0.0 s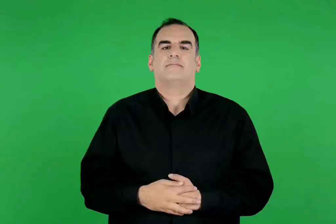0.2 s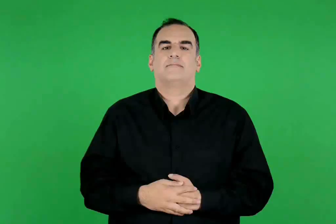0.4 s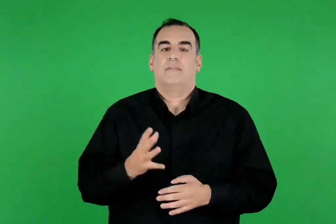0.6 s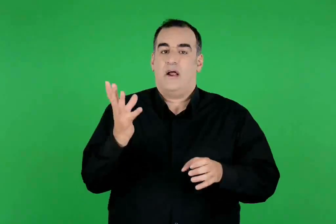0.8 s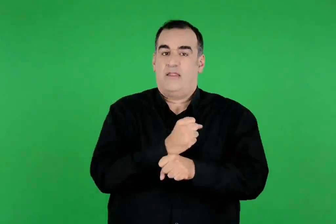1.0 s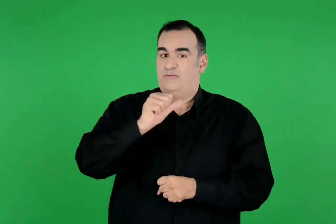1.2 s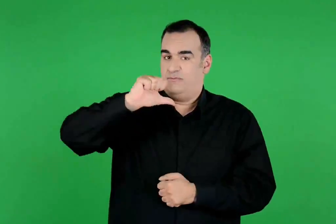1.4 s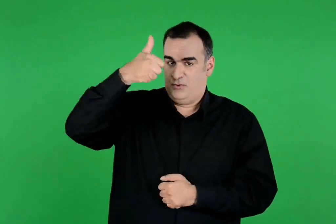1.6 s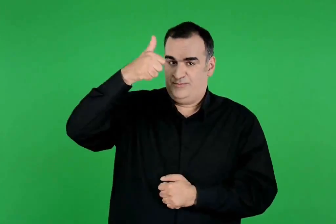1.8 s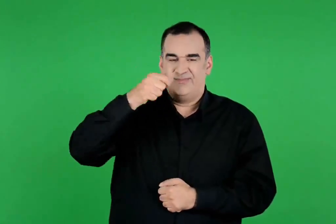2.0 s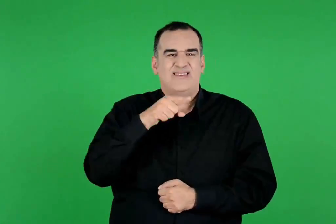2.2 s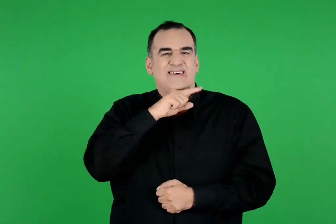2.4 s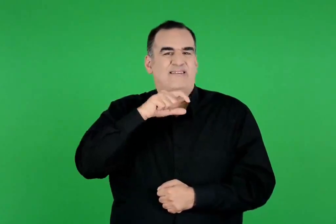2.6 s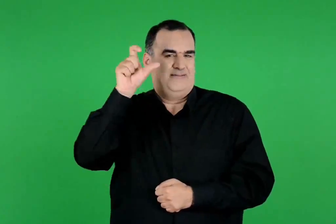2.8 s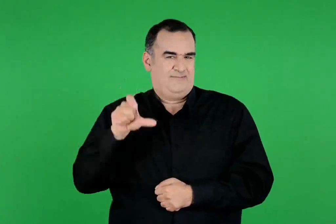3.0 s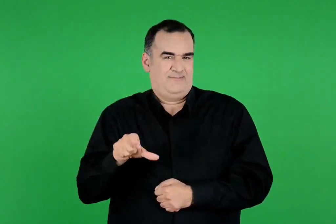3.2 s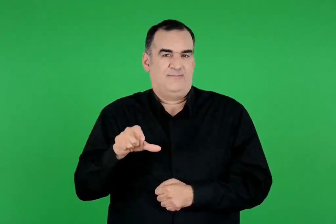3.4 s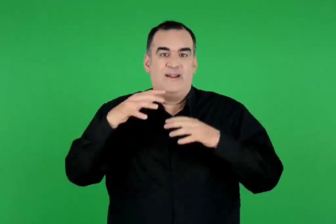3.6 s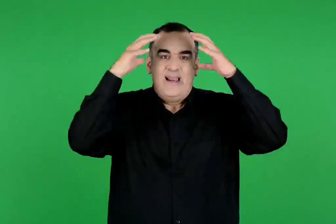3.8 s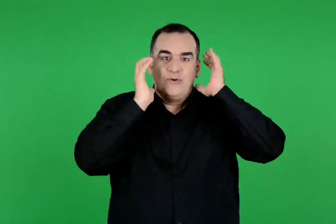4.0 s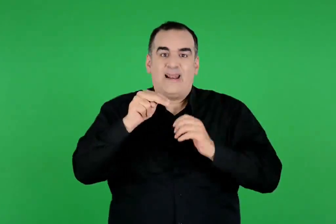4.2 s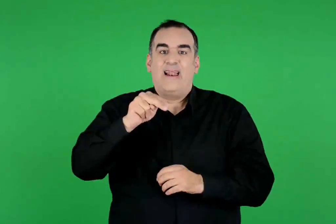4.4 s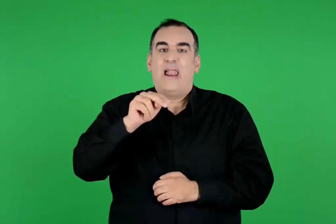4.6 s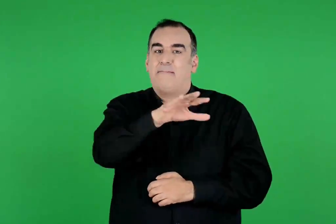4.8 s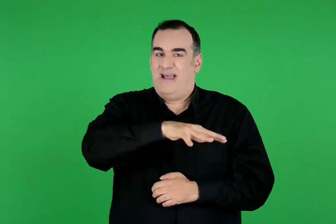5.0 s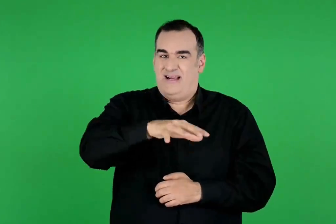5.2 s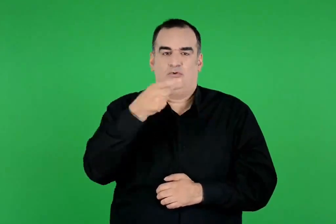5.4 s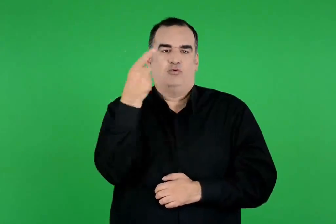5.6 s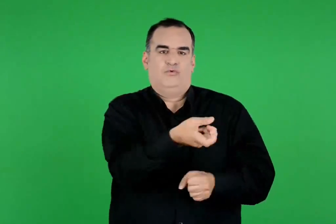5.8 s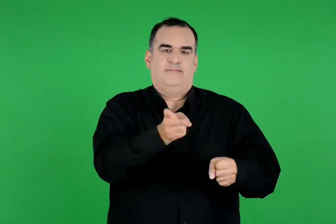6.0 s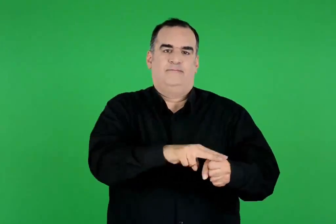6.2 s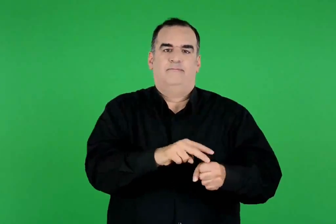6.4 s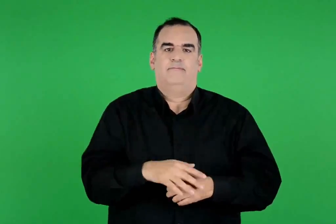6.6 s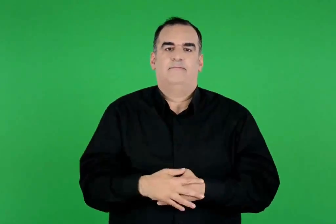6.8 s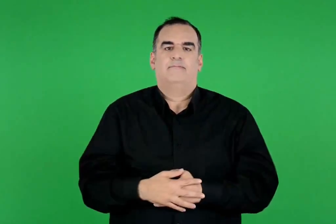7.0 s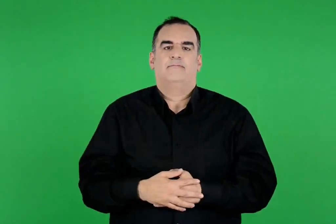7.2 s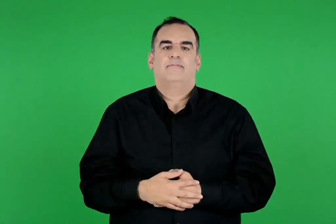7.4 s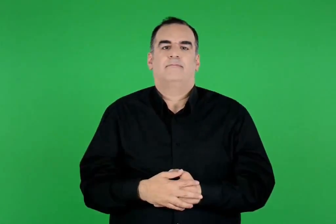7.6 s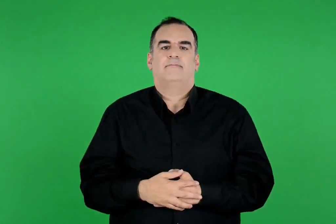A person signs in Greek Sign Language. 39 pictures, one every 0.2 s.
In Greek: ο πρώτος άθλος που έκανε ο ηρακλής ήταν να σκοτώσει το λιοντάρι της νεμέας
